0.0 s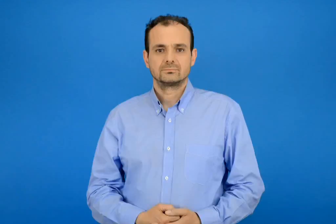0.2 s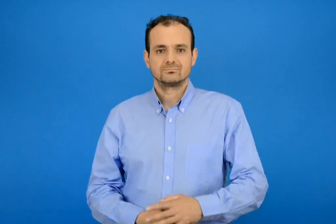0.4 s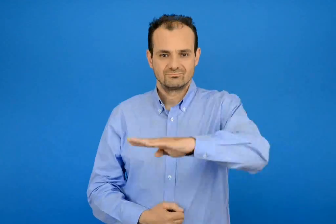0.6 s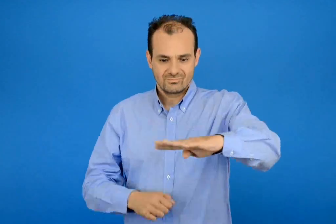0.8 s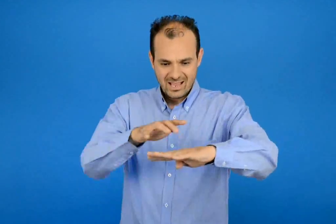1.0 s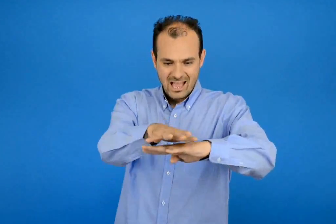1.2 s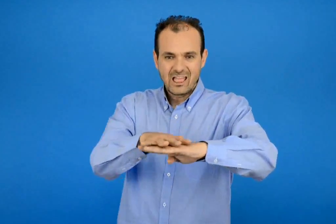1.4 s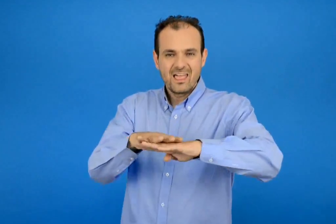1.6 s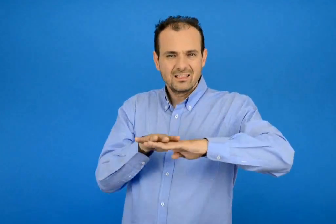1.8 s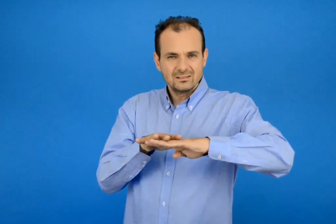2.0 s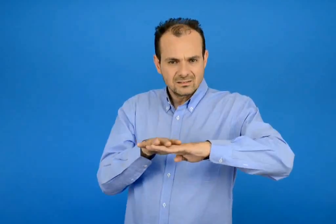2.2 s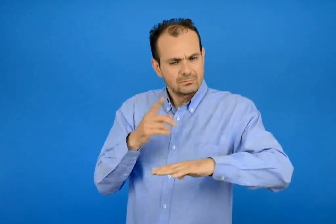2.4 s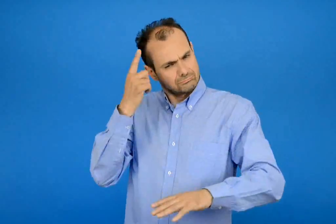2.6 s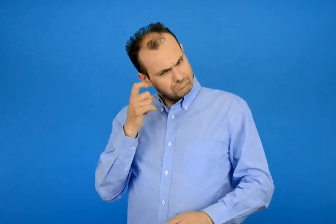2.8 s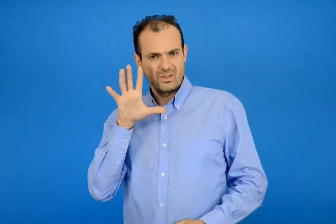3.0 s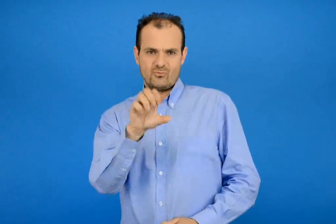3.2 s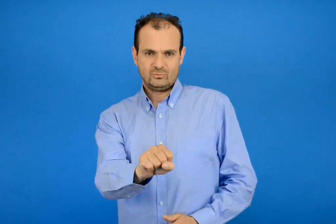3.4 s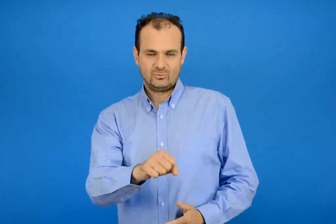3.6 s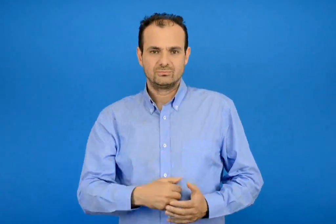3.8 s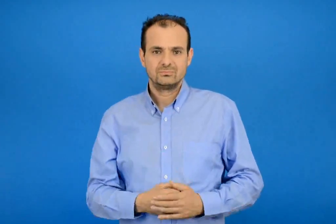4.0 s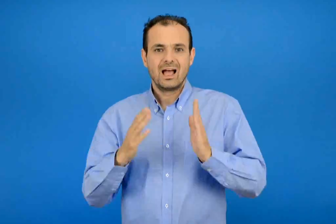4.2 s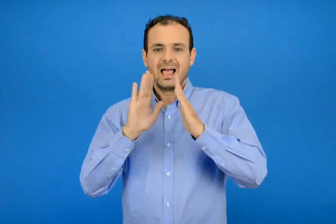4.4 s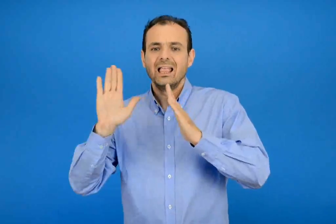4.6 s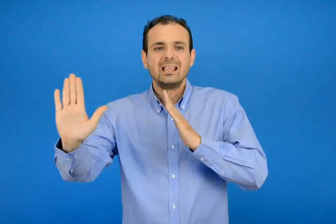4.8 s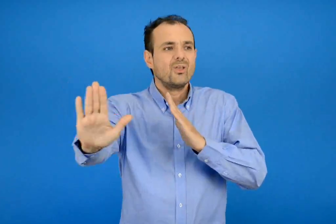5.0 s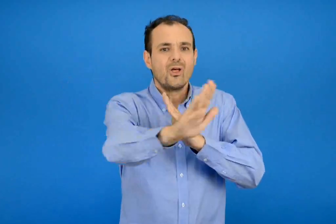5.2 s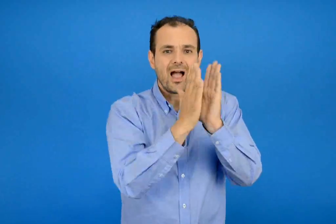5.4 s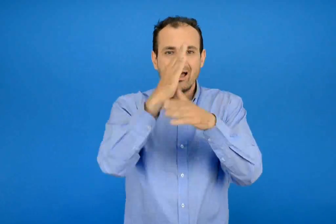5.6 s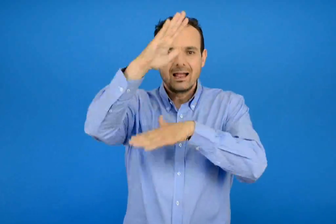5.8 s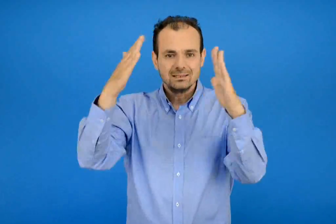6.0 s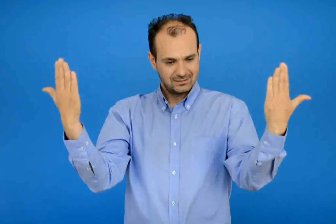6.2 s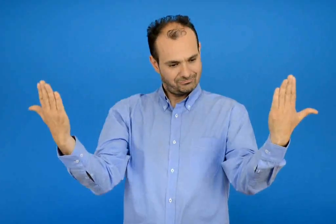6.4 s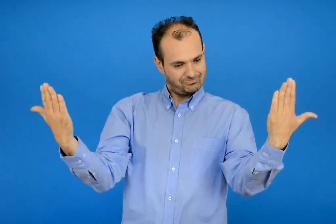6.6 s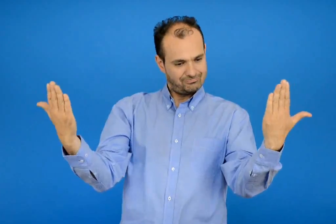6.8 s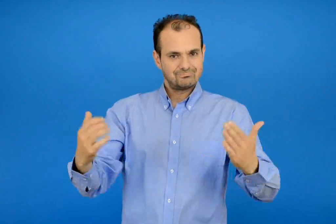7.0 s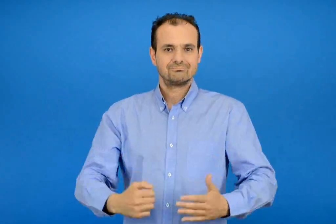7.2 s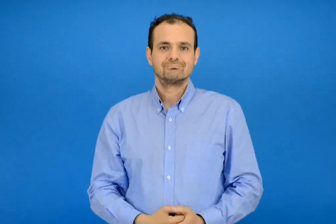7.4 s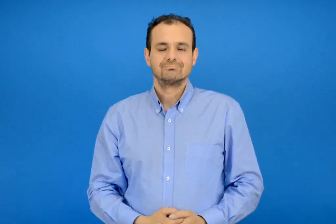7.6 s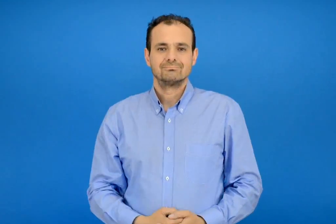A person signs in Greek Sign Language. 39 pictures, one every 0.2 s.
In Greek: αναγνωρίζω τις κάθετες ευθείες ο χάρτης της γειτονίας
